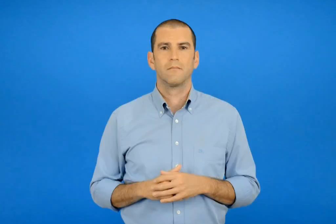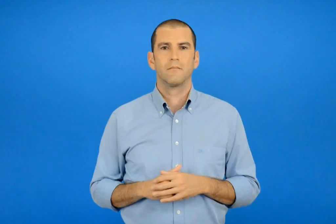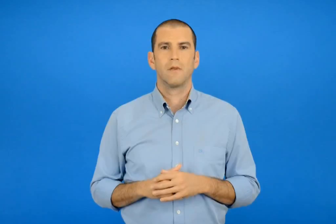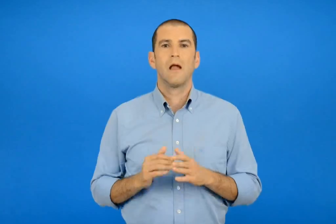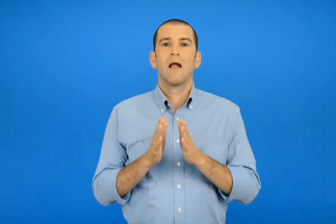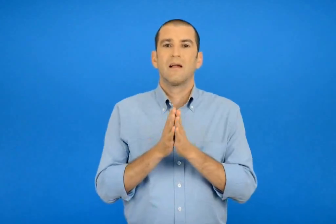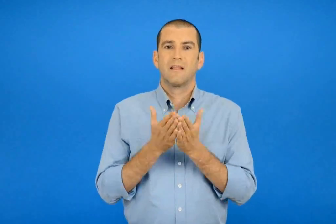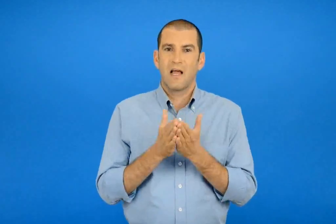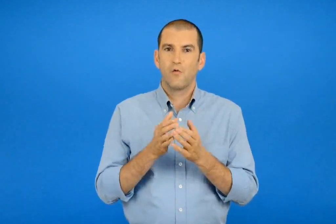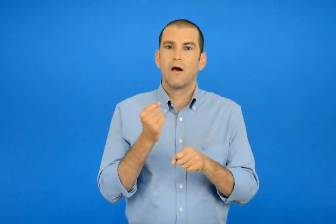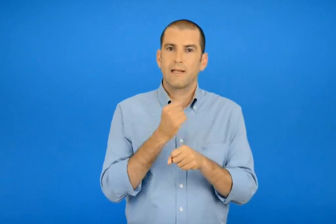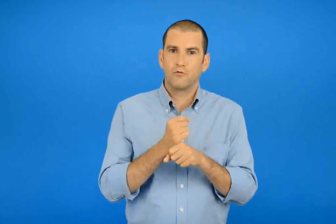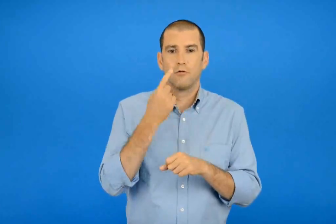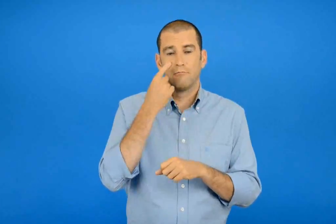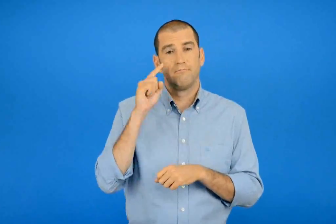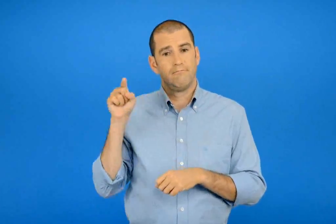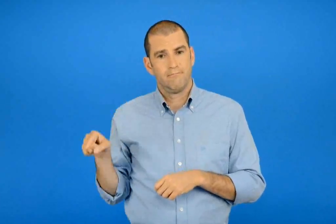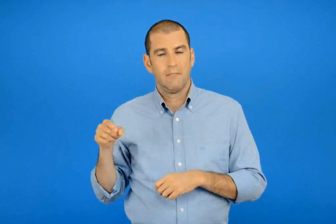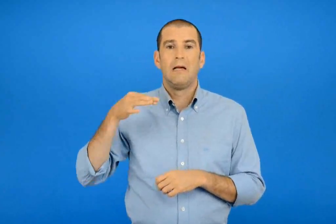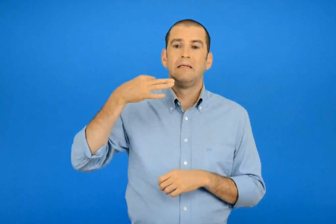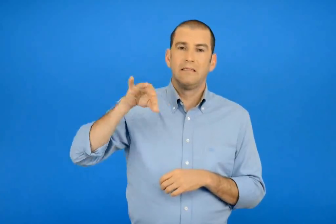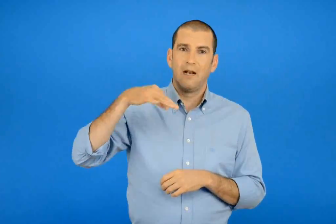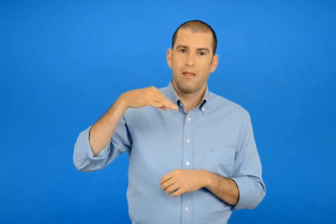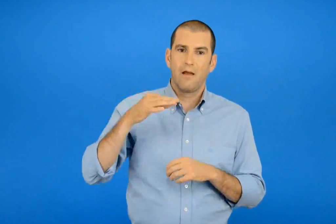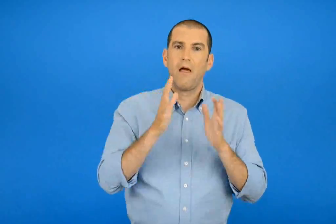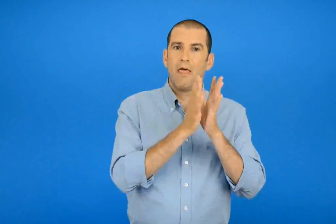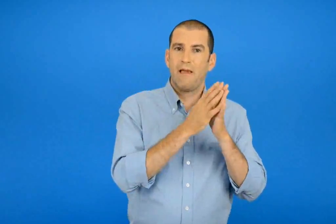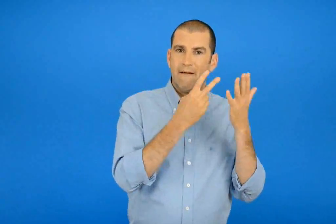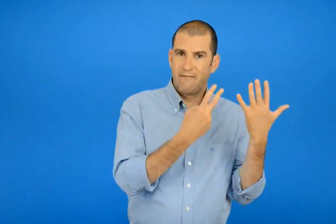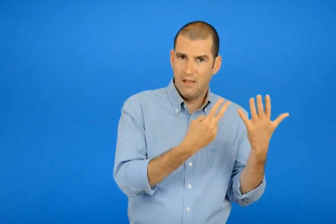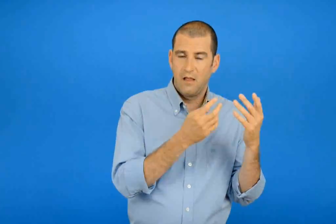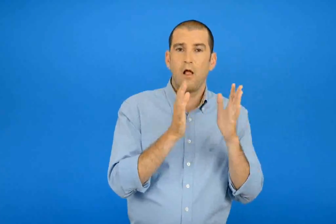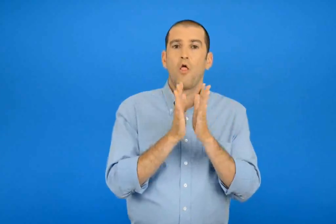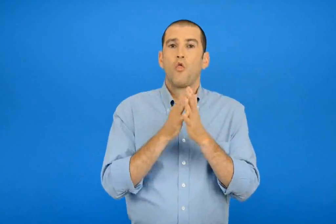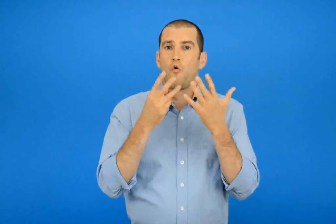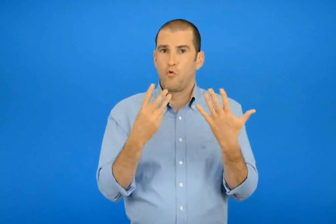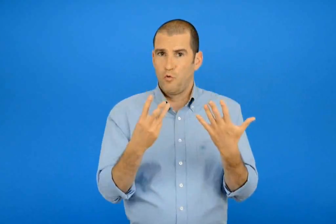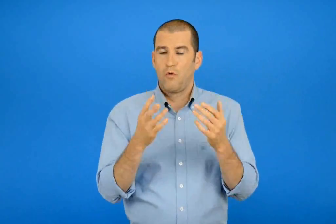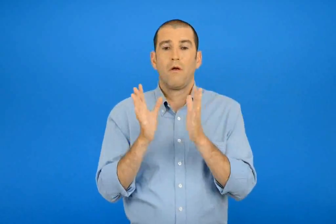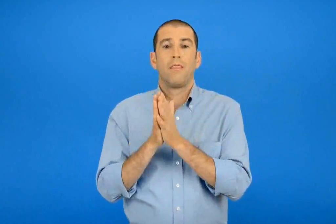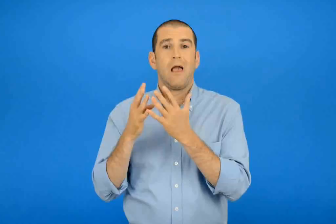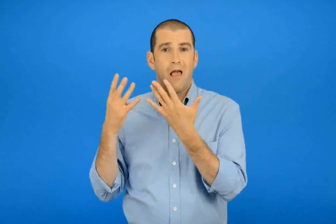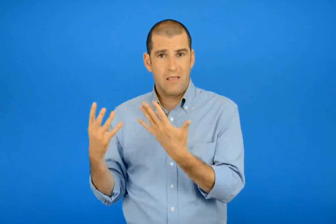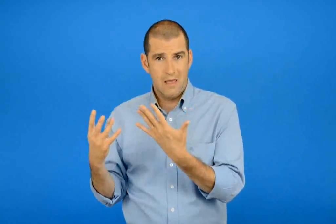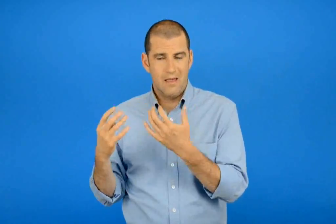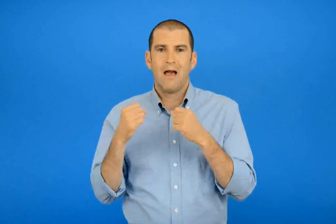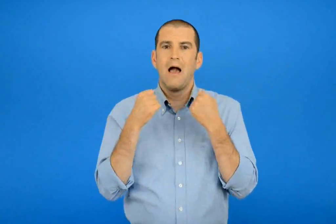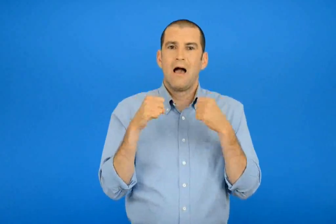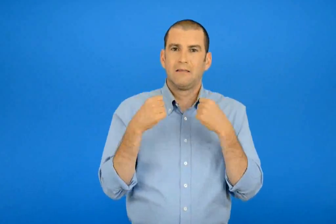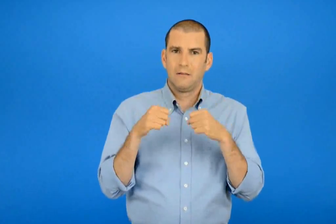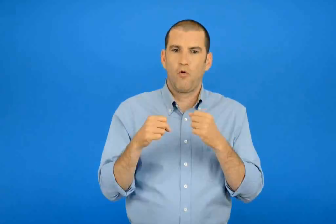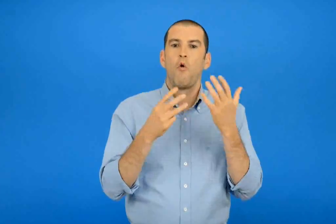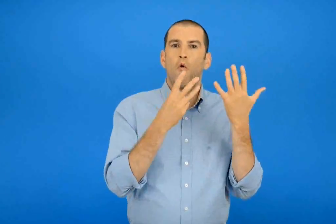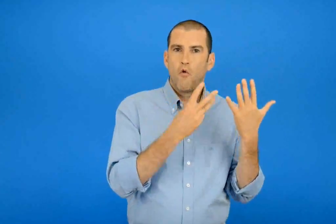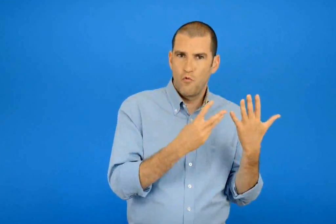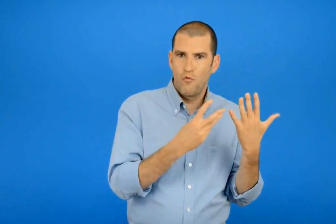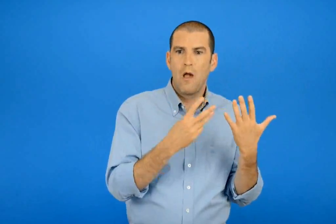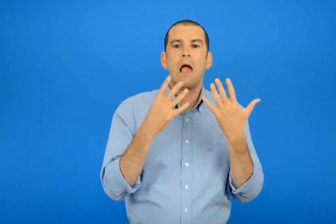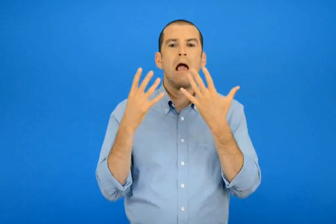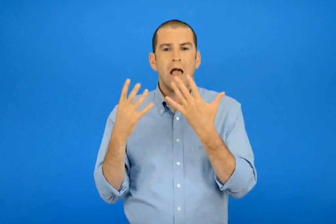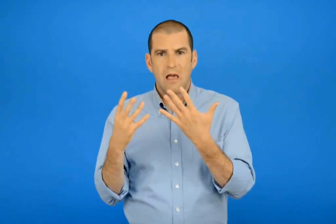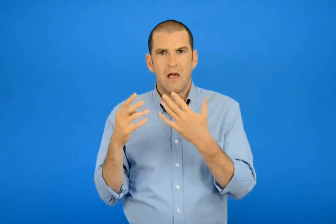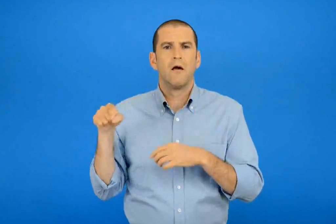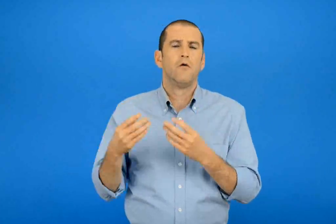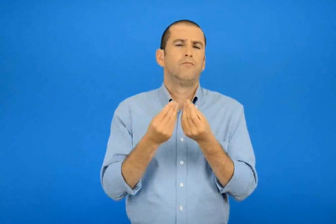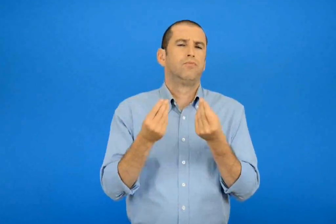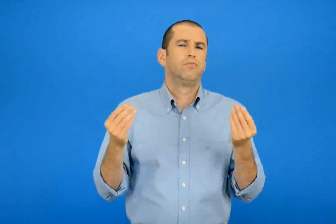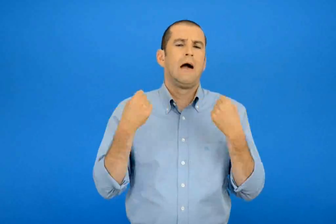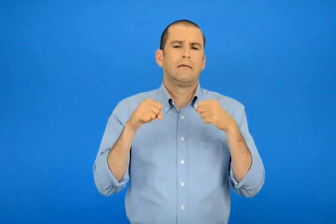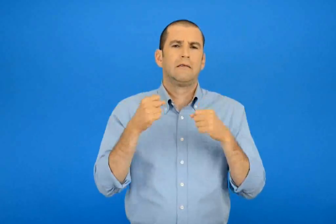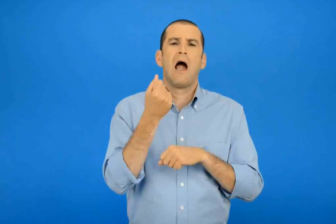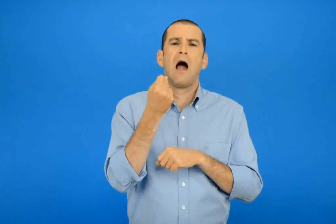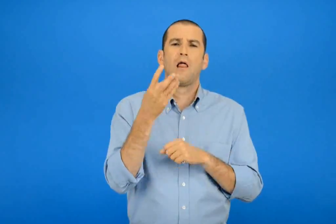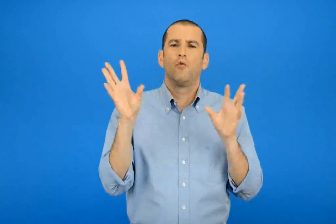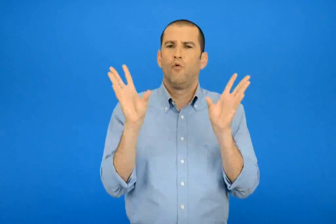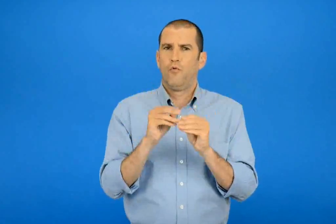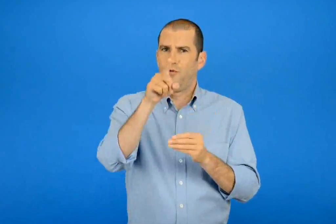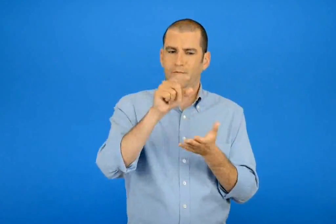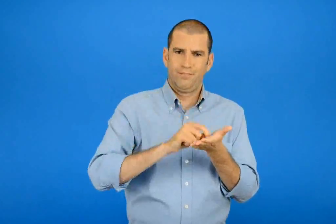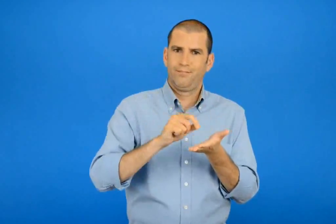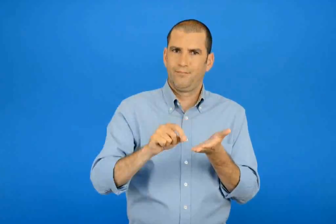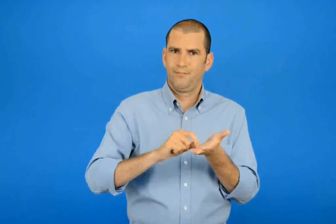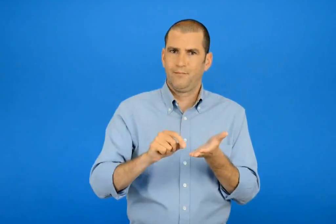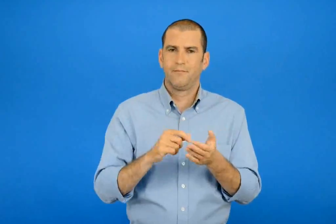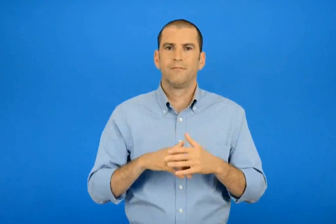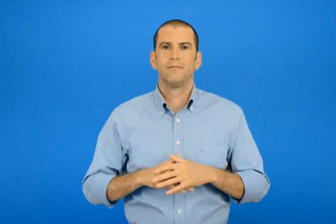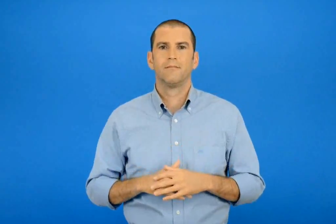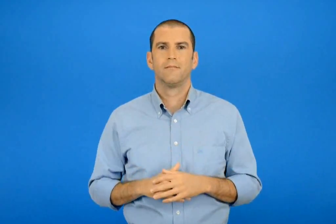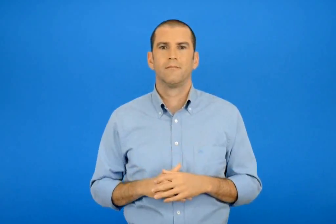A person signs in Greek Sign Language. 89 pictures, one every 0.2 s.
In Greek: στο τετράδιο εργασιών στις ασκήσεις 8 και 9 στις σελίδες 17 18 και 19 θα βρεις πολλούς αριθμούς για να γράψεις
